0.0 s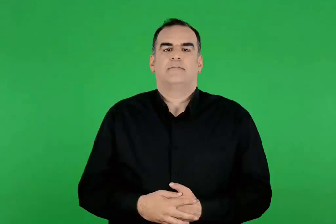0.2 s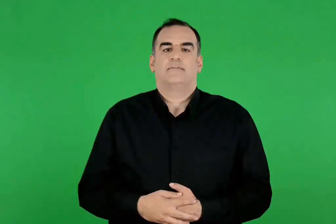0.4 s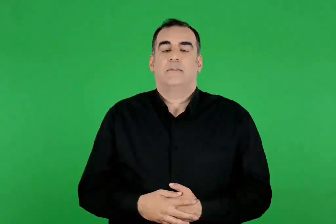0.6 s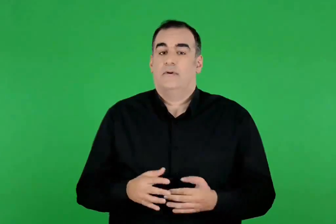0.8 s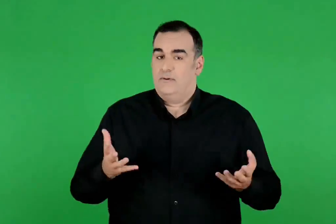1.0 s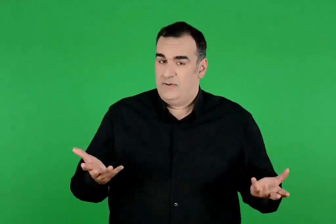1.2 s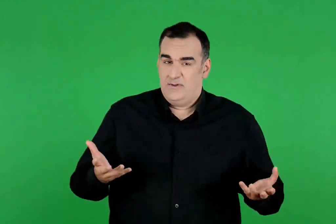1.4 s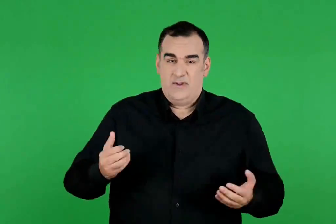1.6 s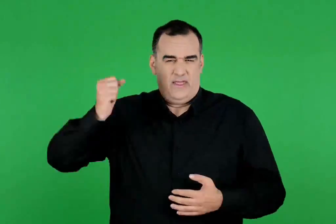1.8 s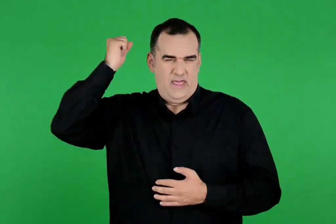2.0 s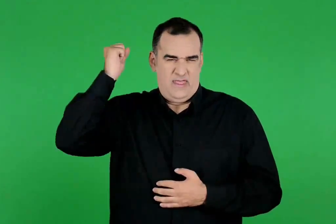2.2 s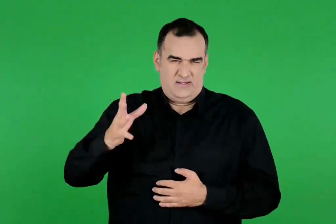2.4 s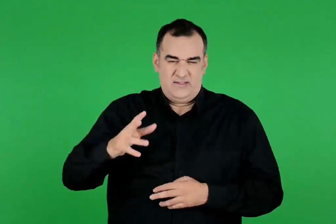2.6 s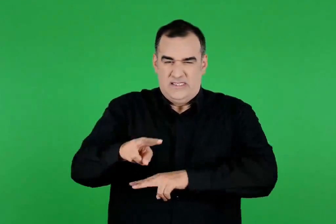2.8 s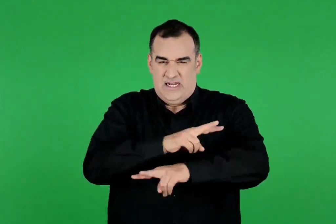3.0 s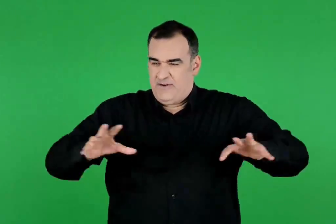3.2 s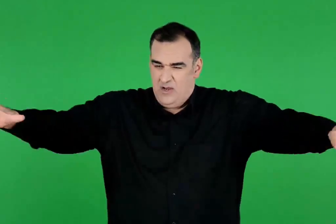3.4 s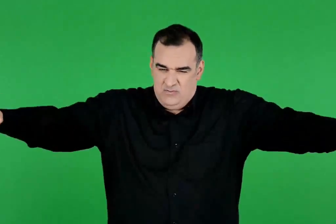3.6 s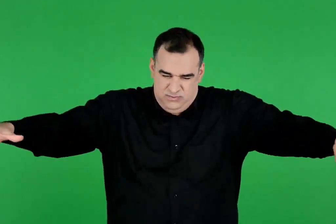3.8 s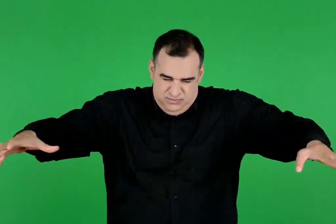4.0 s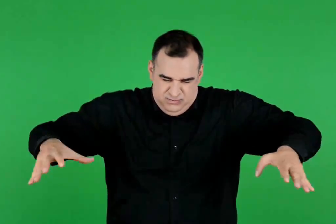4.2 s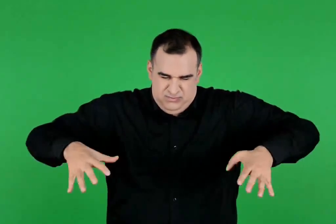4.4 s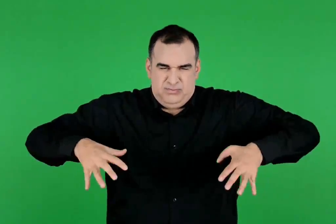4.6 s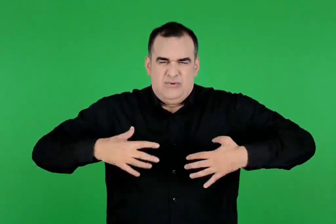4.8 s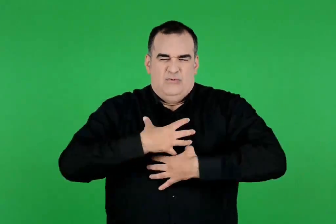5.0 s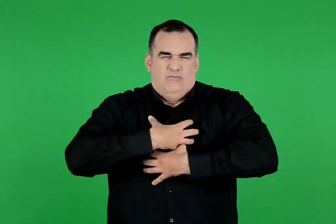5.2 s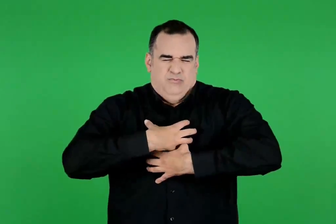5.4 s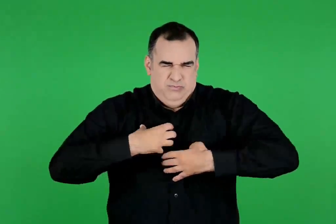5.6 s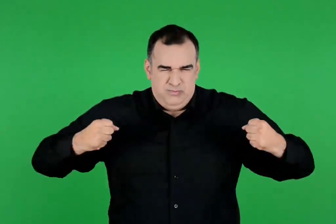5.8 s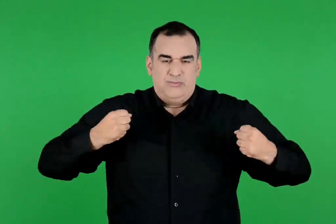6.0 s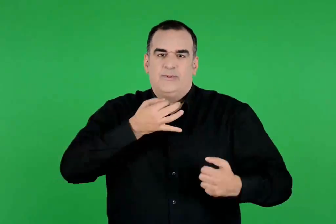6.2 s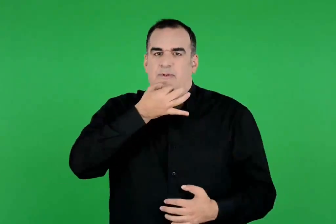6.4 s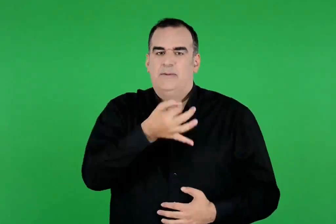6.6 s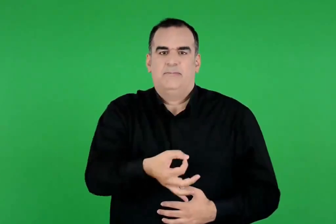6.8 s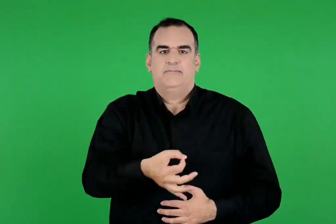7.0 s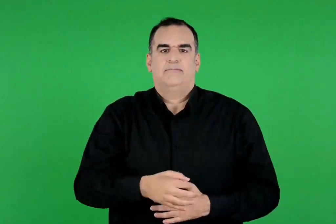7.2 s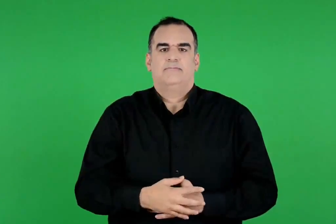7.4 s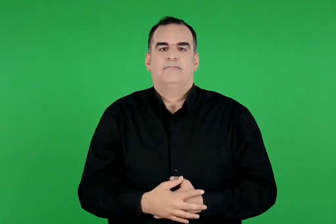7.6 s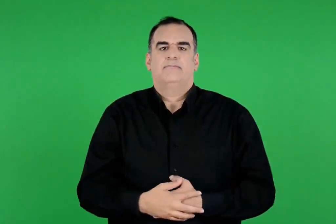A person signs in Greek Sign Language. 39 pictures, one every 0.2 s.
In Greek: και τότε ο δίας που τα σύννεφα μαζεύει άγρια θυμωμένος είπε
